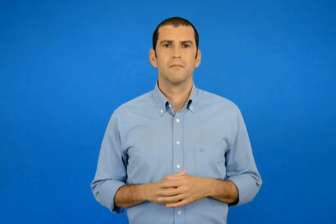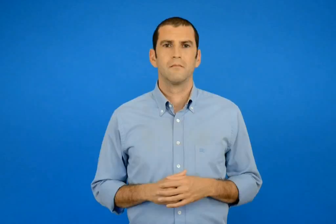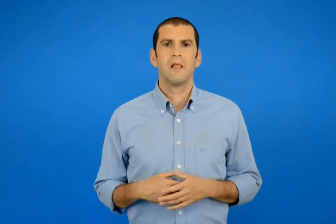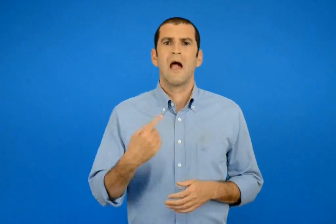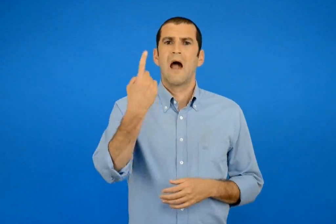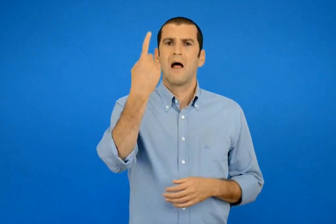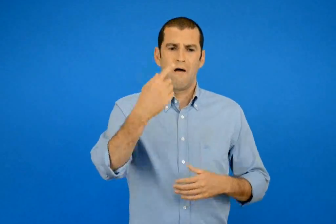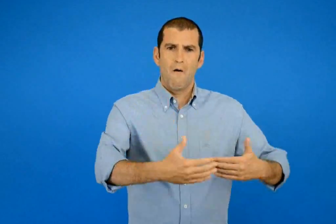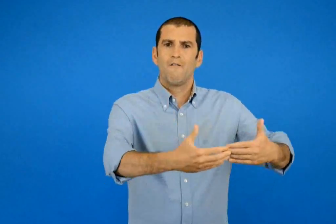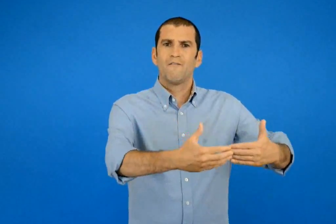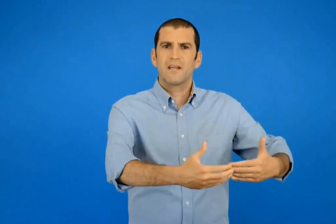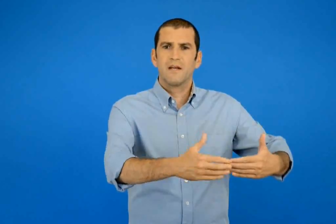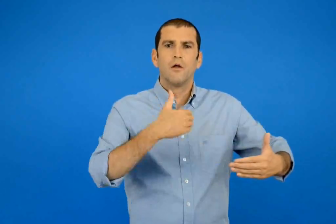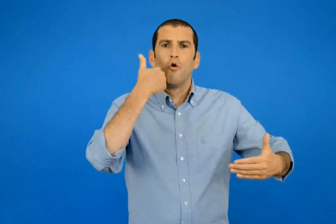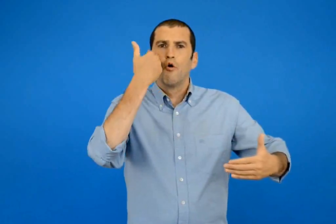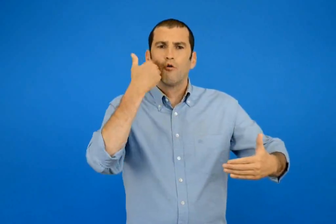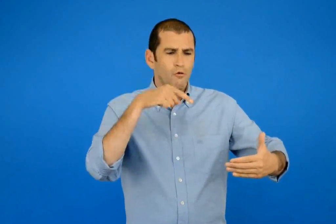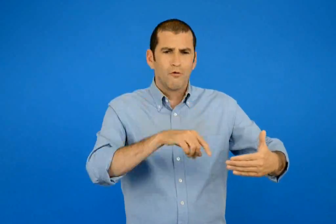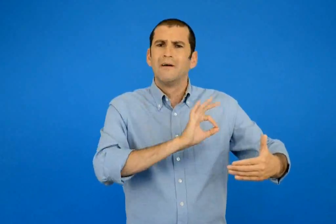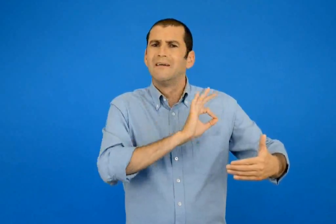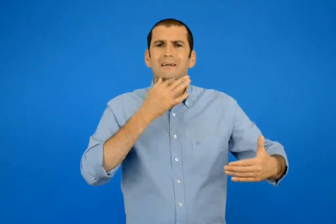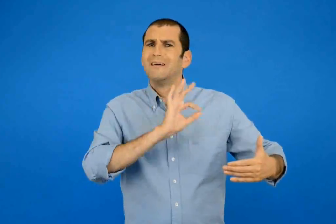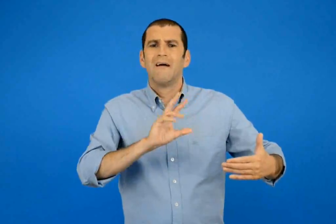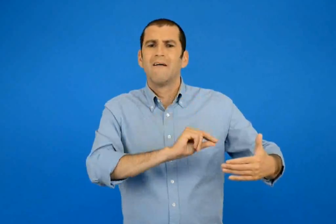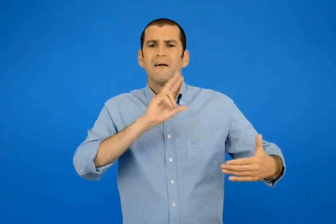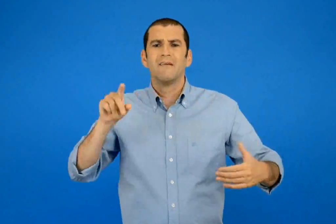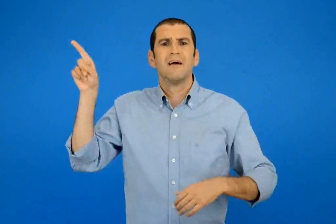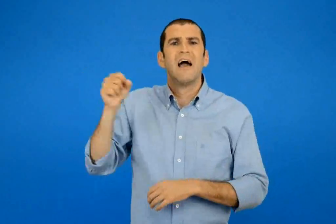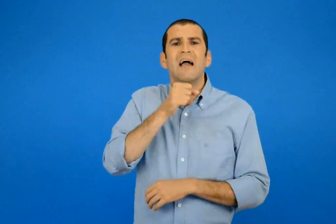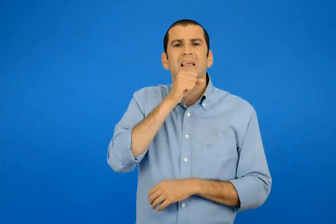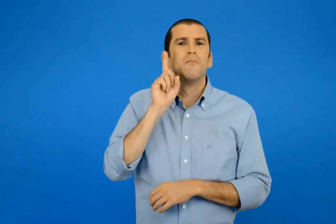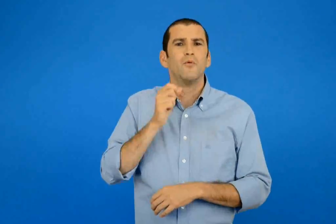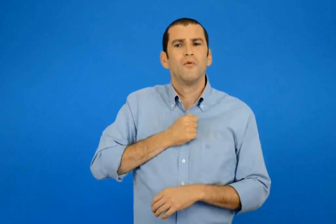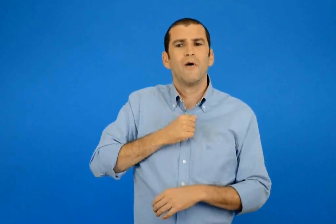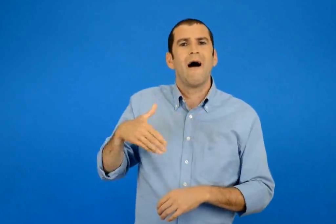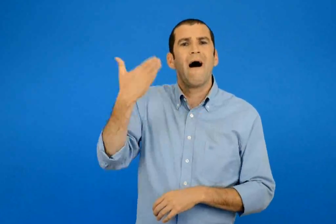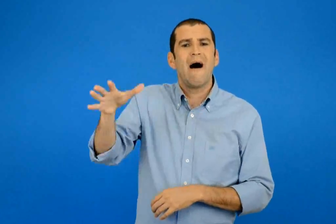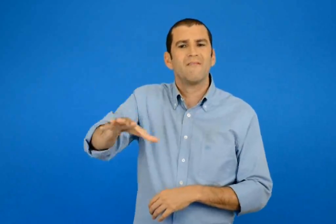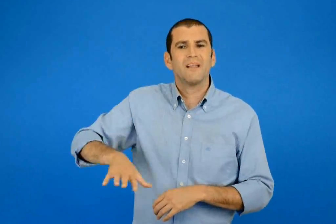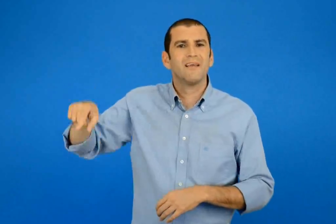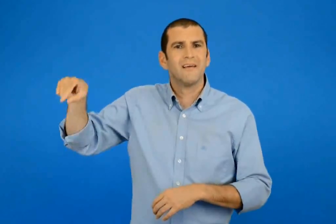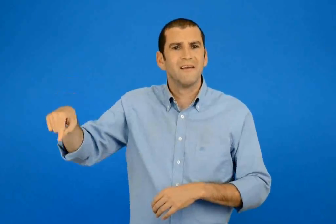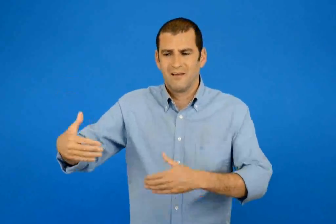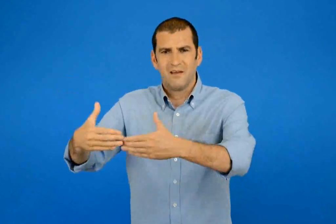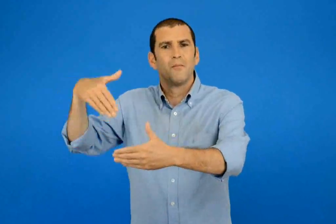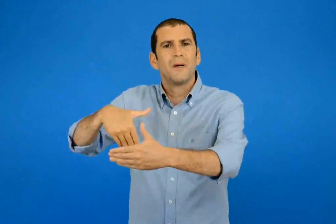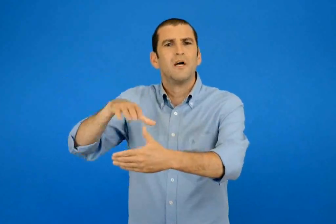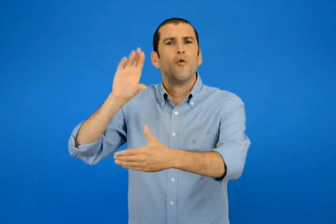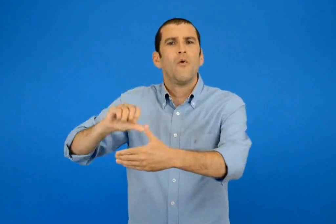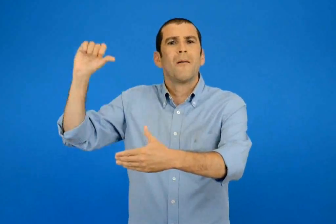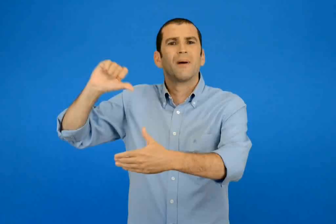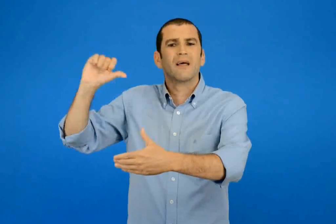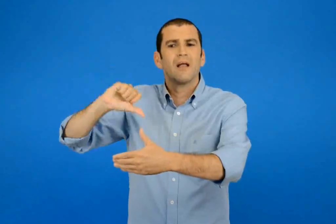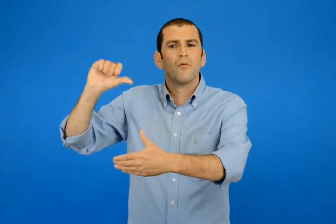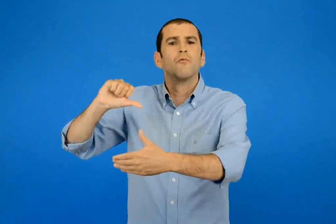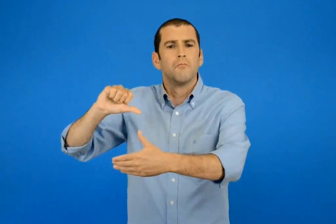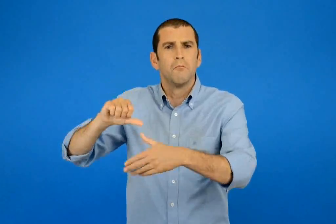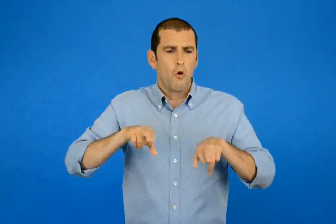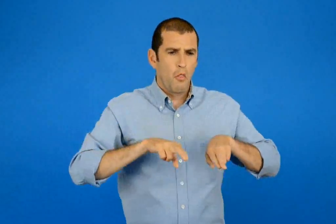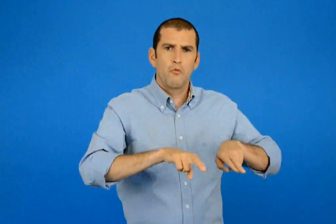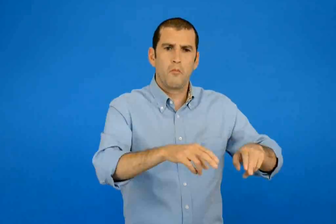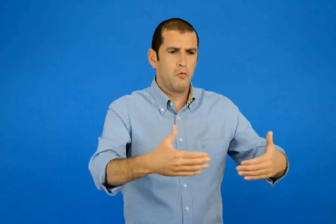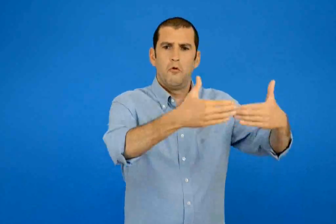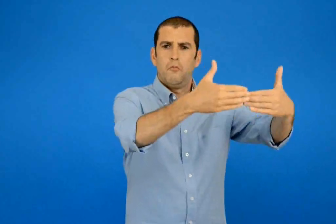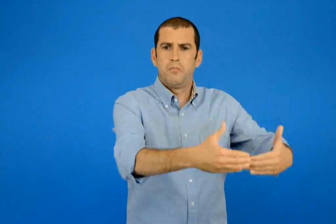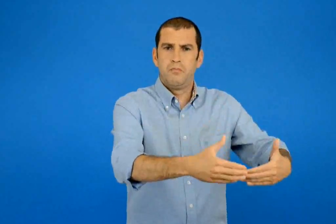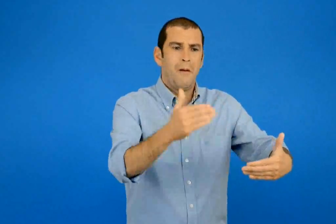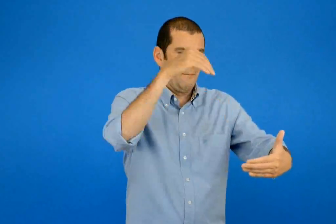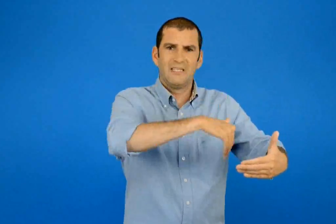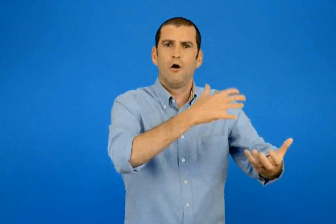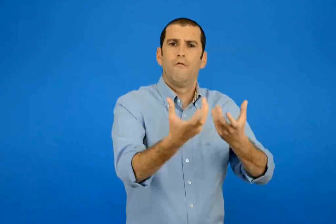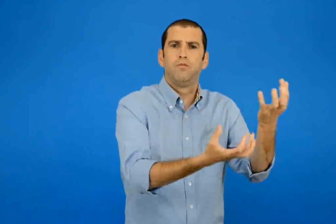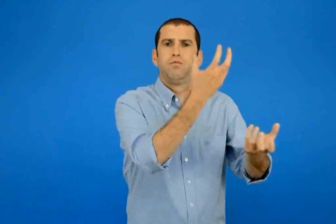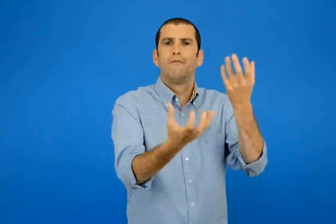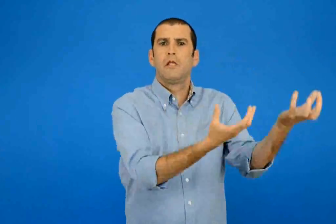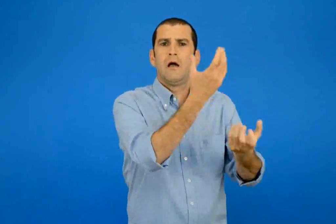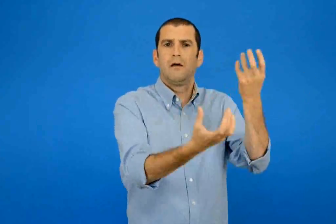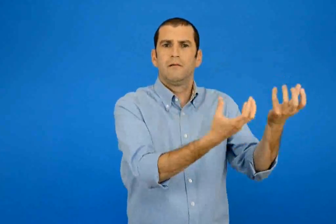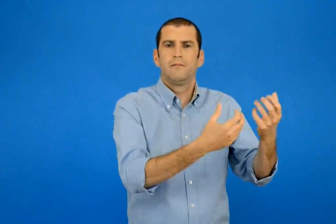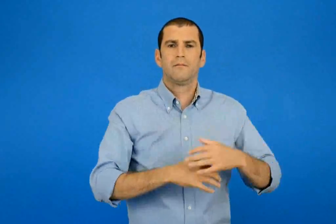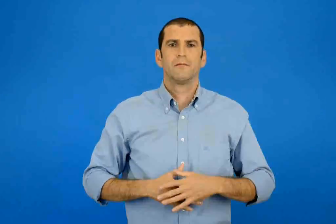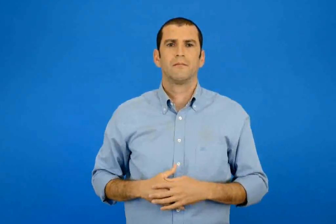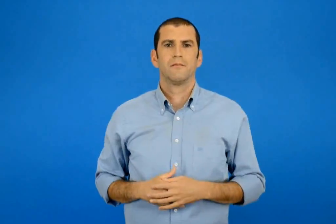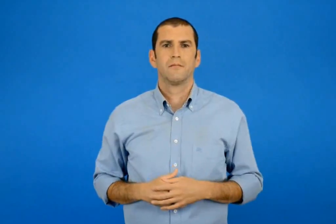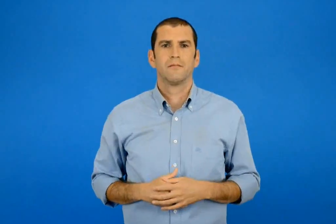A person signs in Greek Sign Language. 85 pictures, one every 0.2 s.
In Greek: ένα κόκκινο βαρέλι σαν και αυτό που έχει η γιαγιά μου στην αυλή της για το πετρέλαιο ήταν στη μέση του δρόμου και μέσα έκαιγε φωτιά
